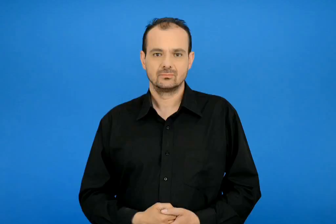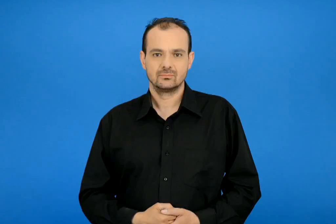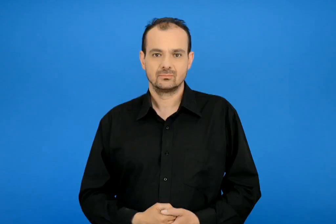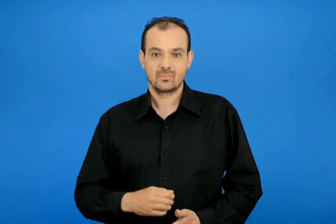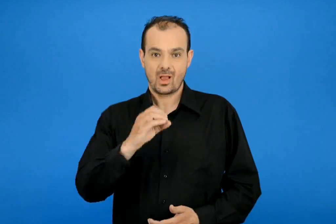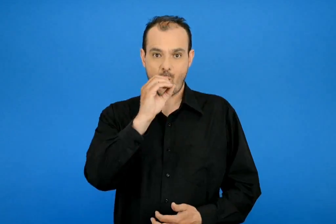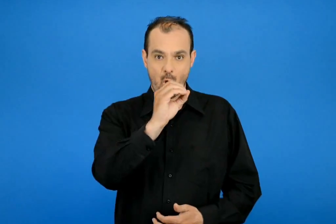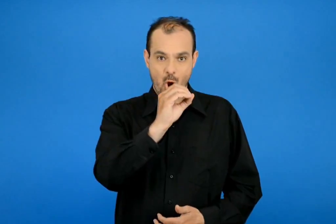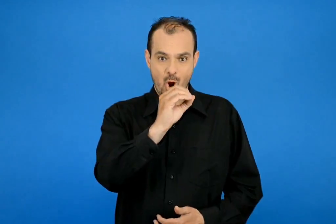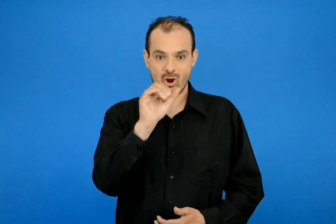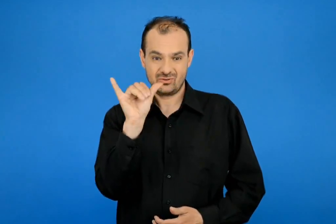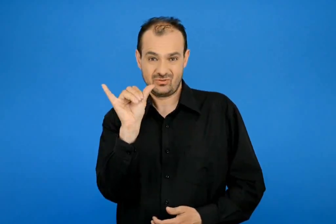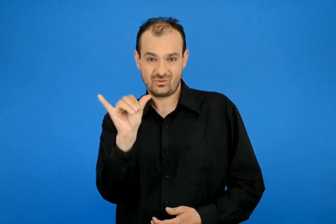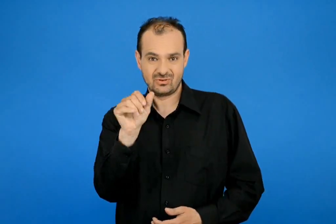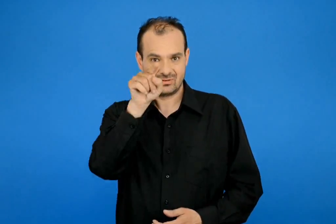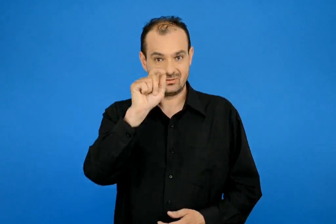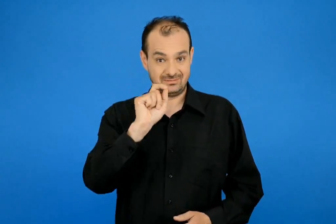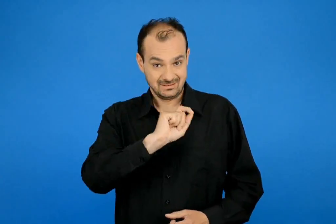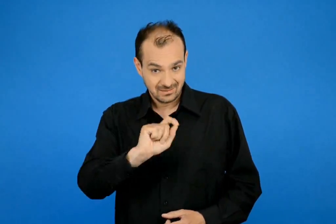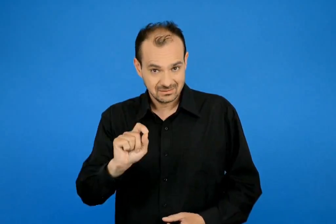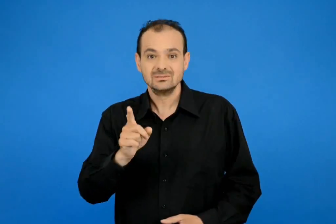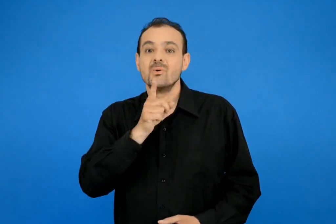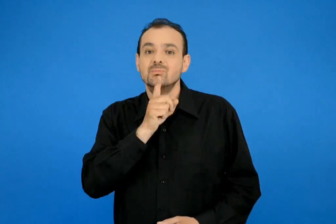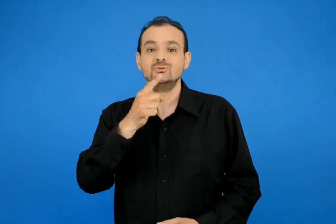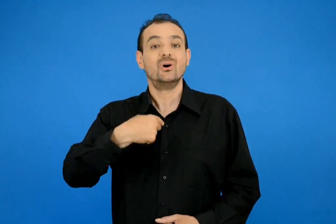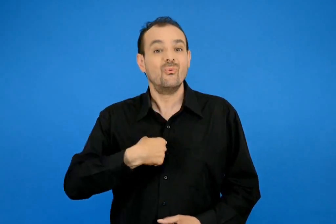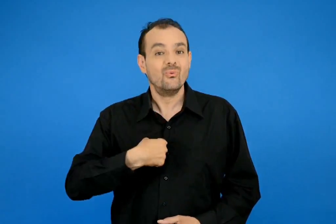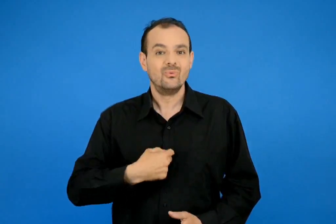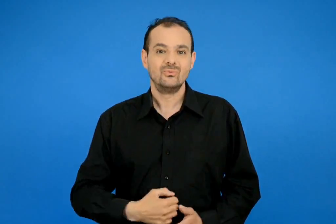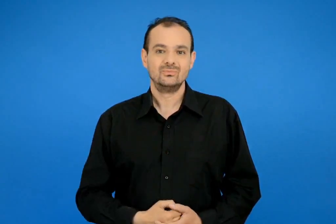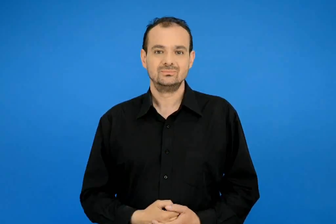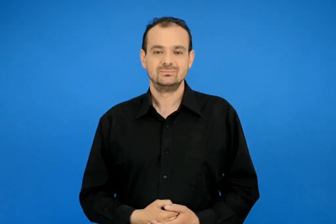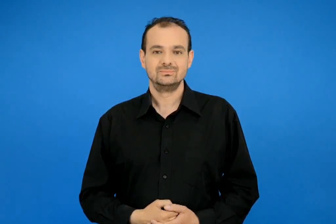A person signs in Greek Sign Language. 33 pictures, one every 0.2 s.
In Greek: γράψε ου ου όπως εγώ
